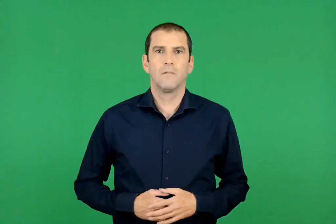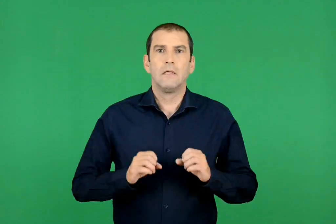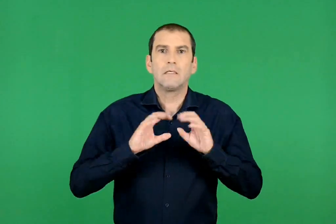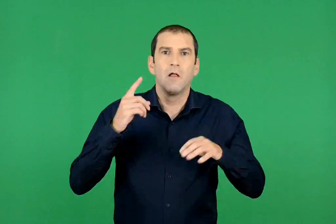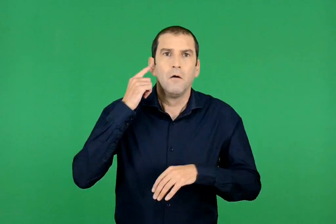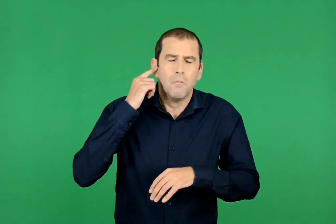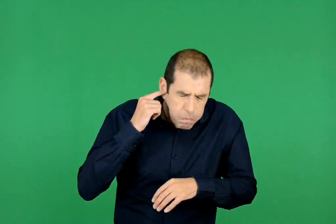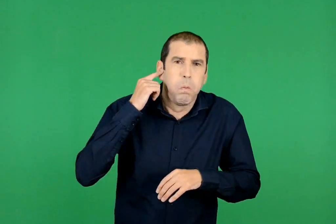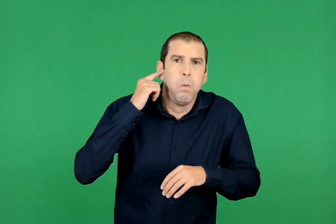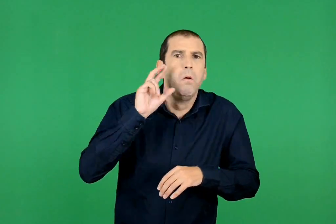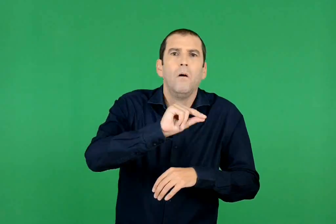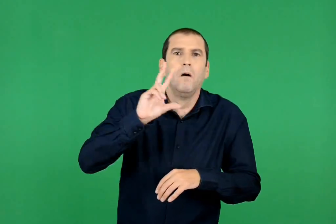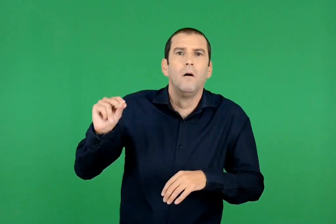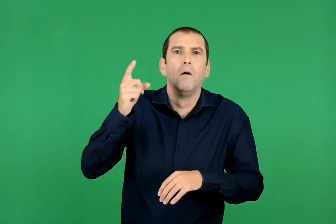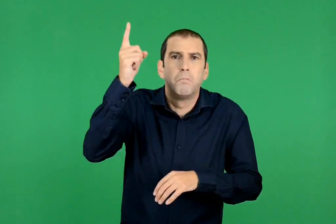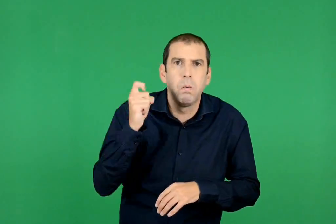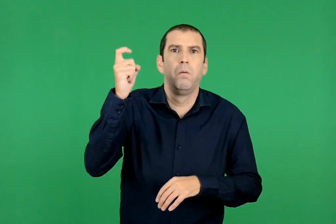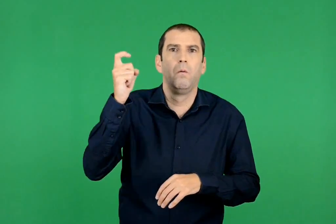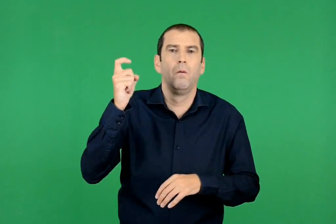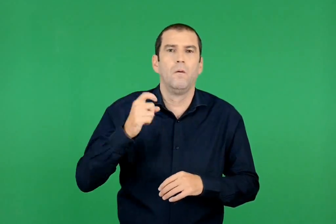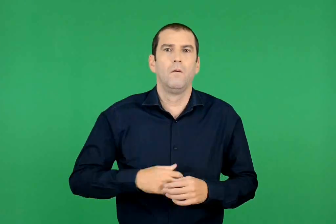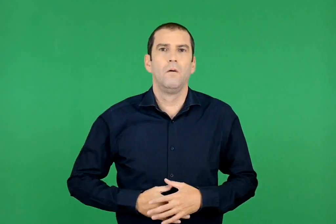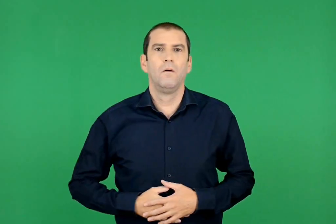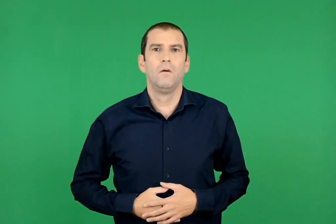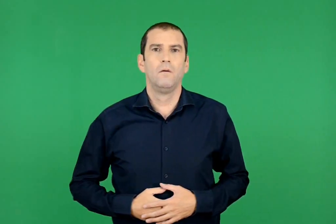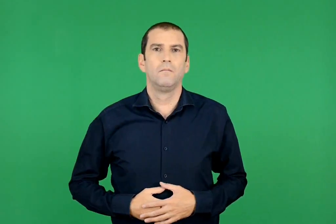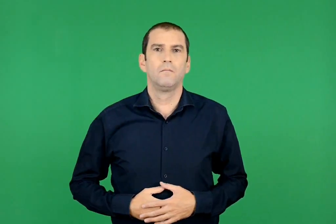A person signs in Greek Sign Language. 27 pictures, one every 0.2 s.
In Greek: ξαφνικά ακούστηκε ένας ξερός κρότος σαν πιστολιά
